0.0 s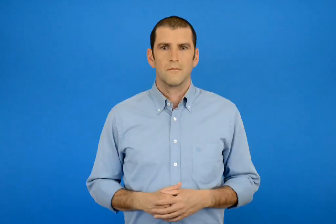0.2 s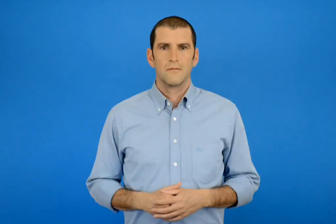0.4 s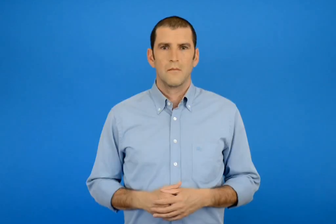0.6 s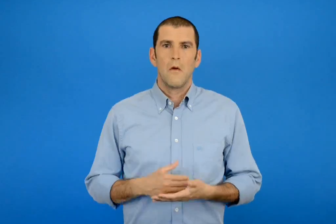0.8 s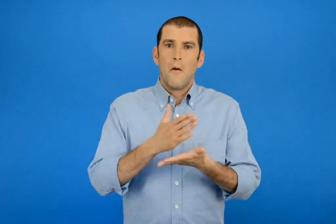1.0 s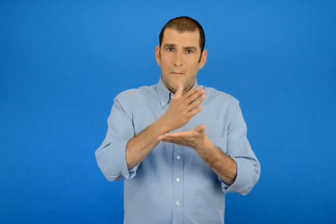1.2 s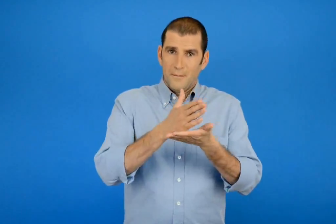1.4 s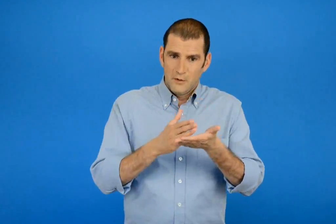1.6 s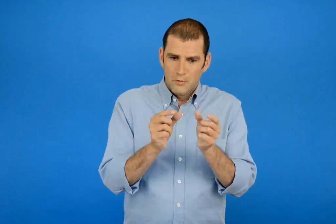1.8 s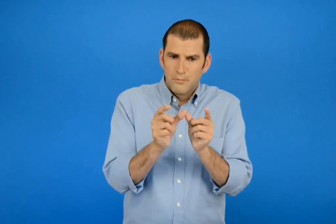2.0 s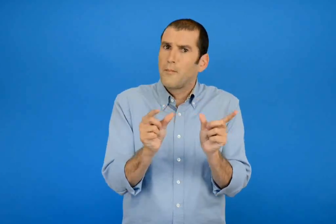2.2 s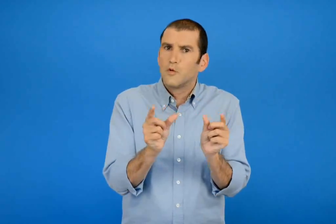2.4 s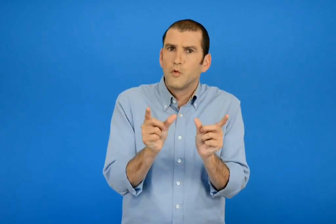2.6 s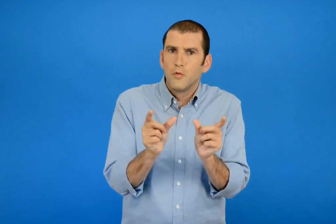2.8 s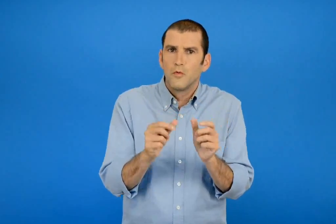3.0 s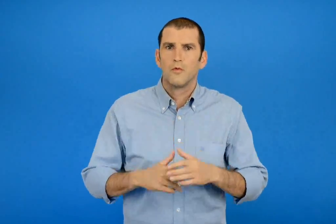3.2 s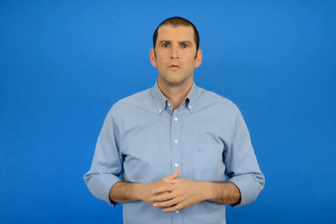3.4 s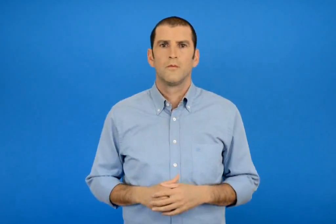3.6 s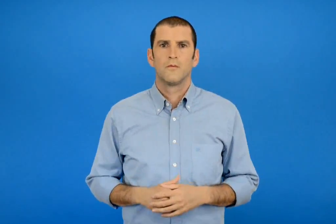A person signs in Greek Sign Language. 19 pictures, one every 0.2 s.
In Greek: πόσο είναι το μισό ;
